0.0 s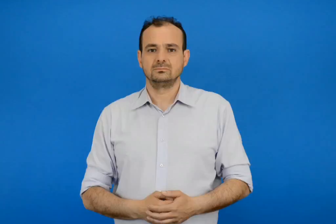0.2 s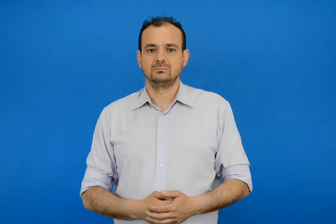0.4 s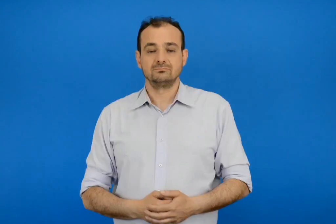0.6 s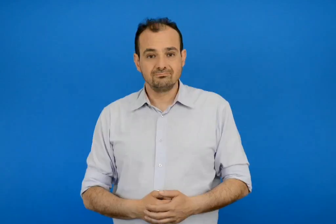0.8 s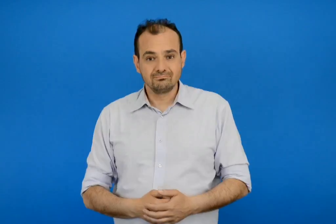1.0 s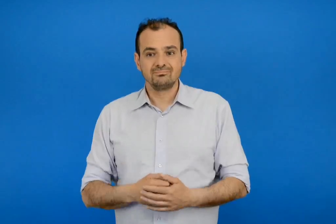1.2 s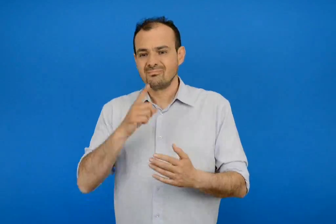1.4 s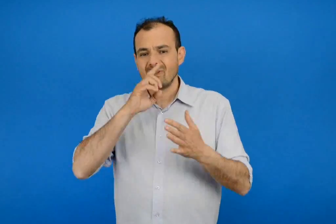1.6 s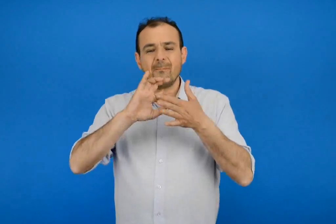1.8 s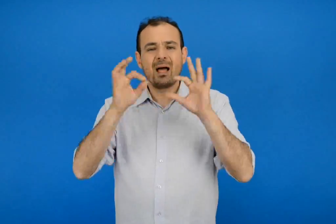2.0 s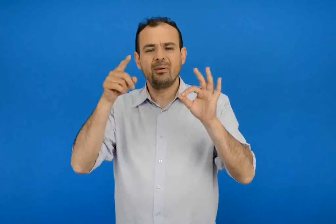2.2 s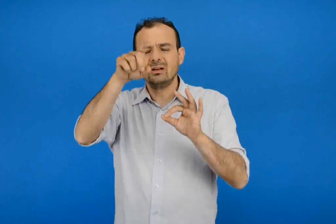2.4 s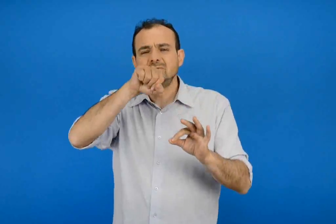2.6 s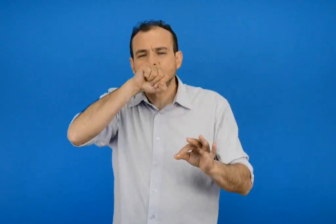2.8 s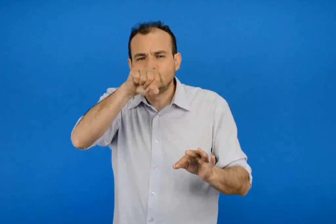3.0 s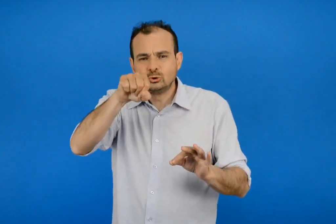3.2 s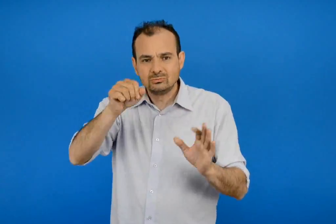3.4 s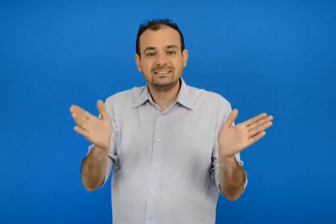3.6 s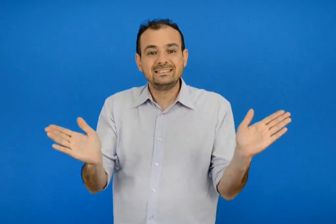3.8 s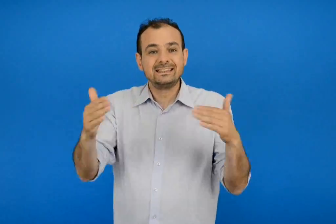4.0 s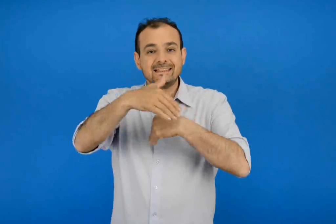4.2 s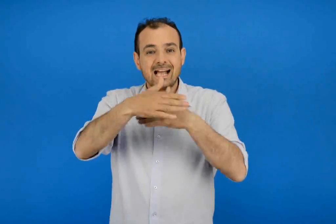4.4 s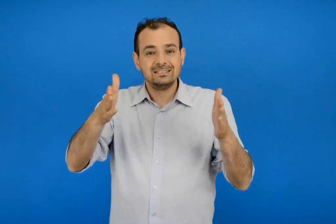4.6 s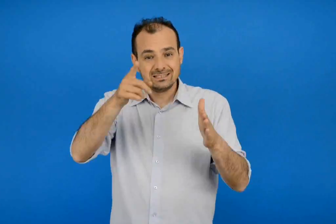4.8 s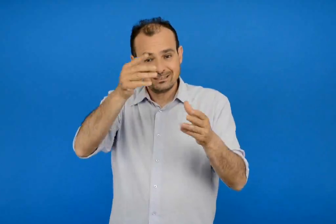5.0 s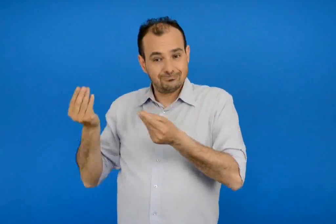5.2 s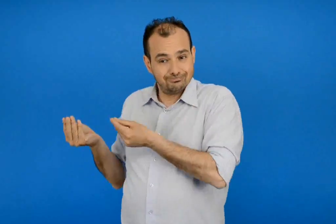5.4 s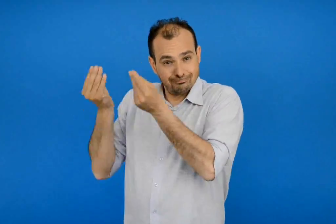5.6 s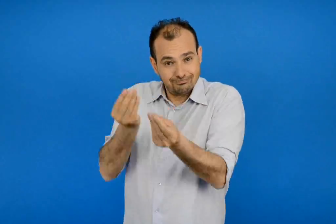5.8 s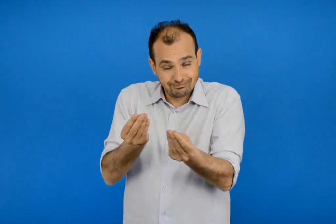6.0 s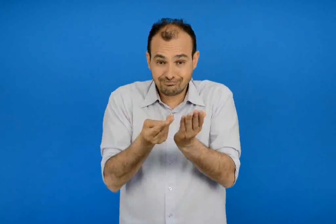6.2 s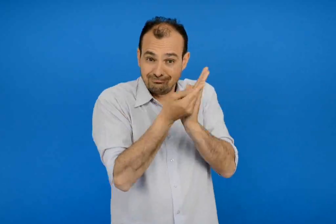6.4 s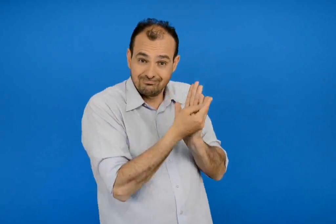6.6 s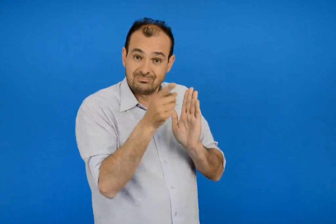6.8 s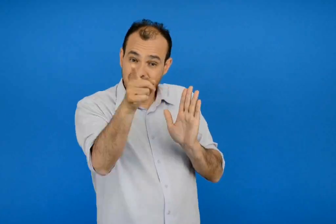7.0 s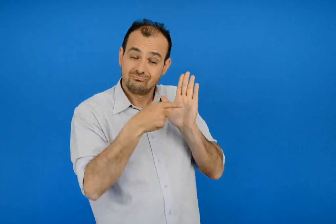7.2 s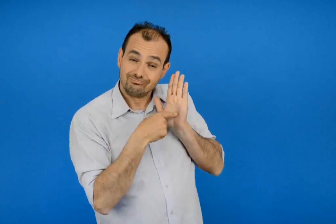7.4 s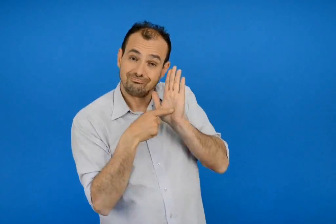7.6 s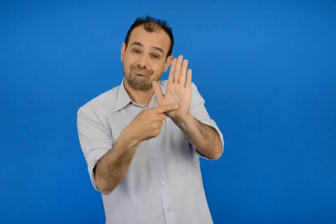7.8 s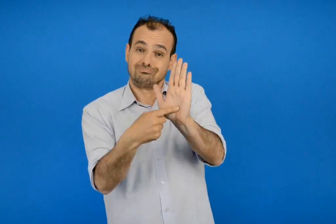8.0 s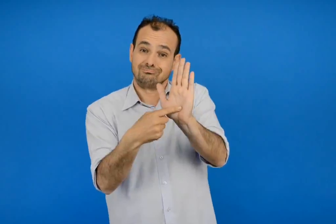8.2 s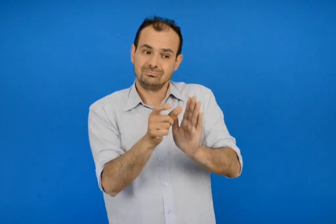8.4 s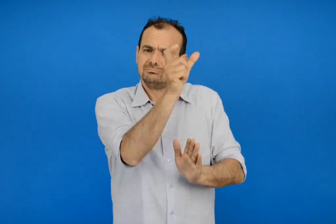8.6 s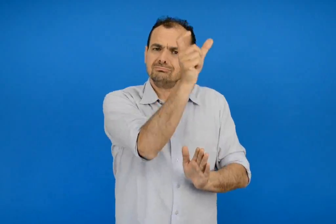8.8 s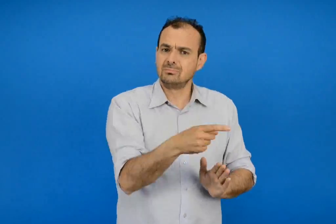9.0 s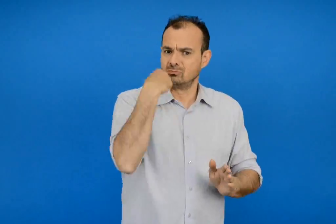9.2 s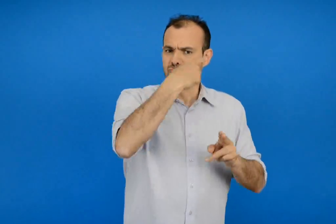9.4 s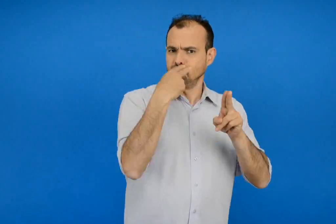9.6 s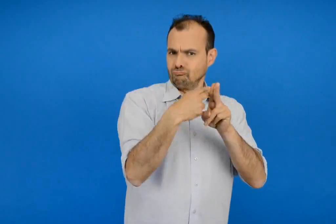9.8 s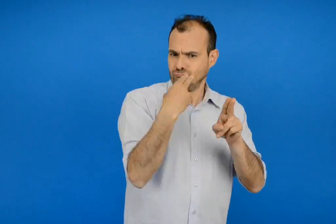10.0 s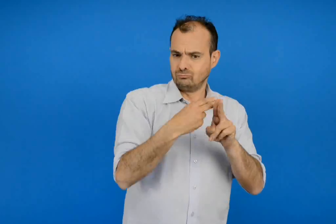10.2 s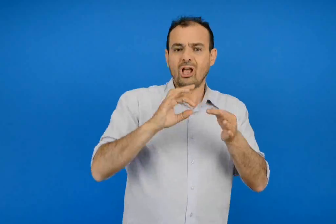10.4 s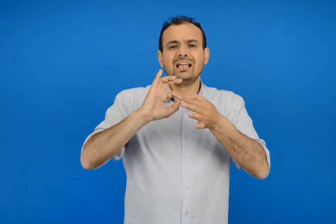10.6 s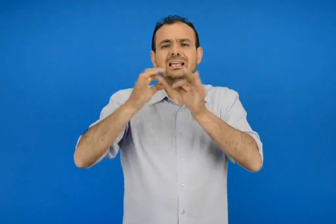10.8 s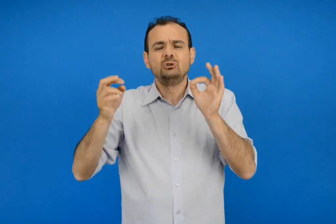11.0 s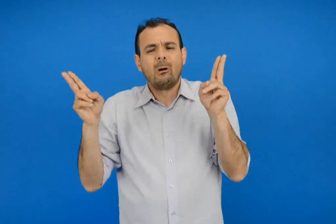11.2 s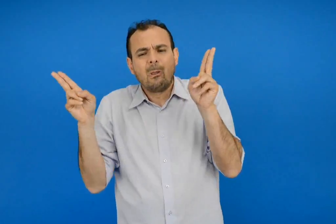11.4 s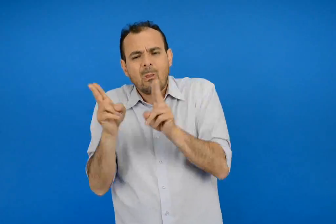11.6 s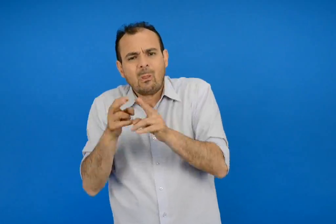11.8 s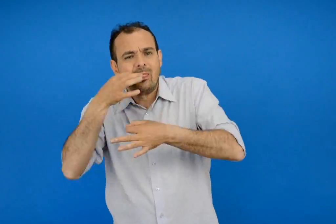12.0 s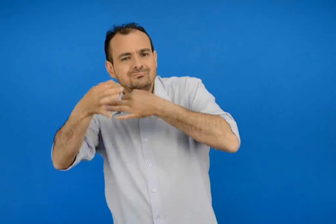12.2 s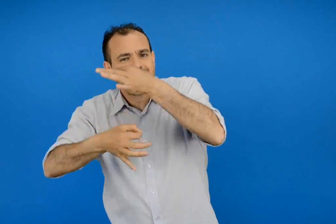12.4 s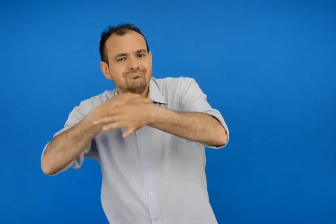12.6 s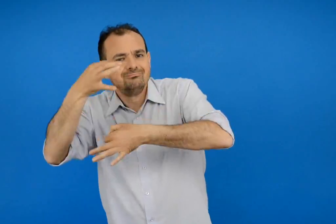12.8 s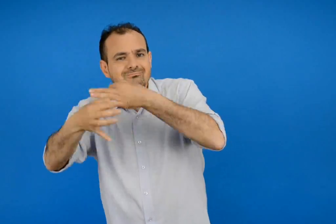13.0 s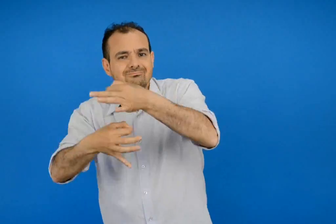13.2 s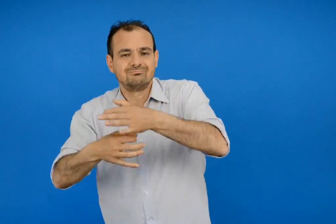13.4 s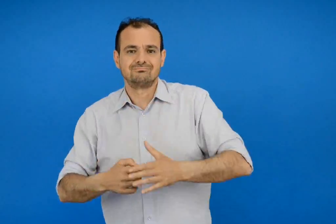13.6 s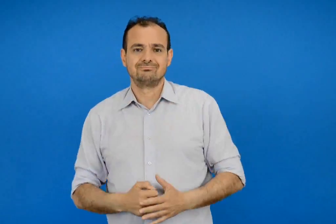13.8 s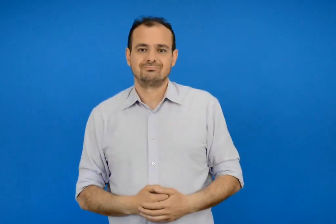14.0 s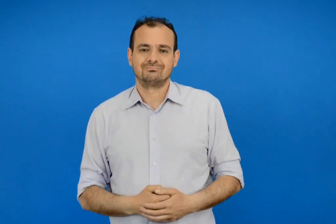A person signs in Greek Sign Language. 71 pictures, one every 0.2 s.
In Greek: φέρε το αγαπημένο σου παραμύθι στην τάξη και παρουσίασε το ήρωες ιστορία με λίγα λογία
